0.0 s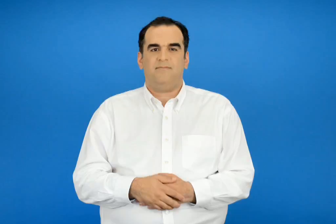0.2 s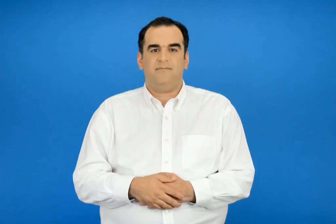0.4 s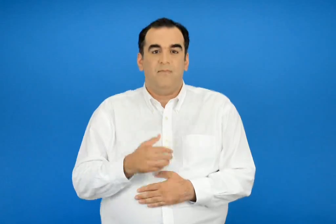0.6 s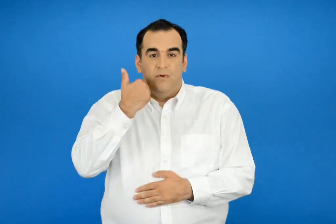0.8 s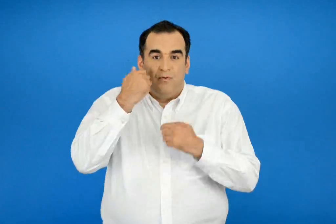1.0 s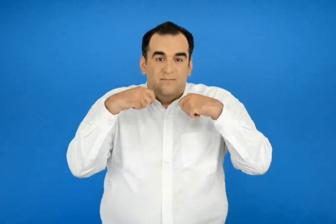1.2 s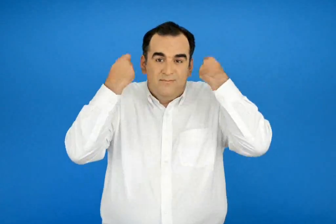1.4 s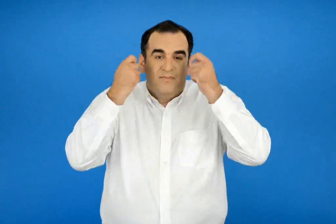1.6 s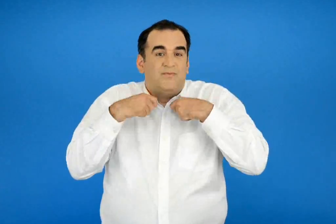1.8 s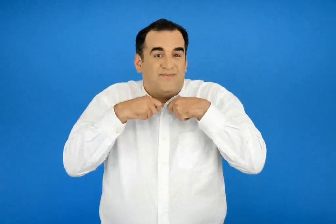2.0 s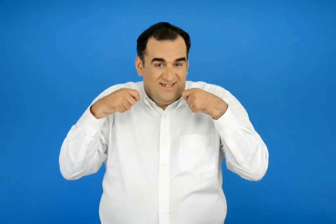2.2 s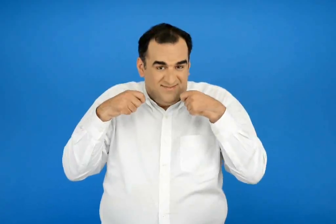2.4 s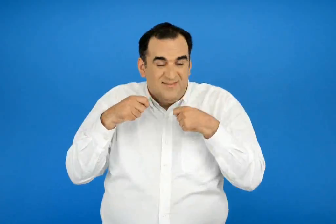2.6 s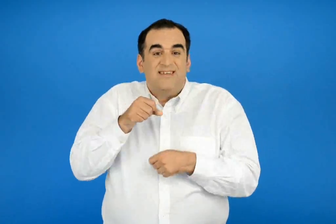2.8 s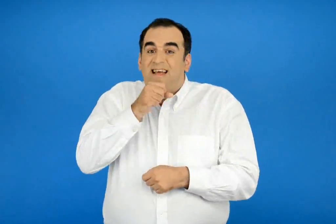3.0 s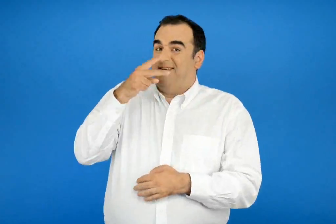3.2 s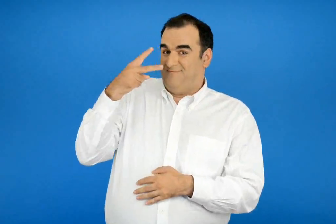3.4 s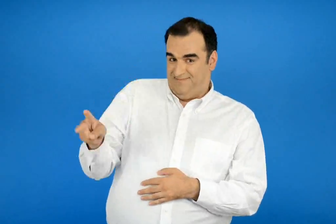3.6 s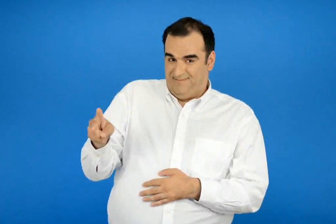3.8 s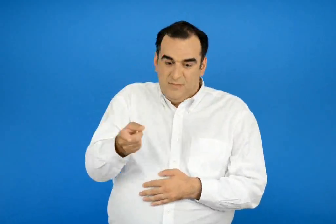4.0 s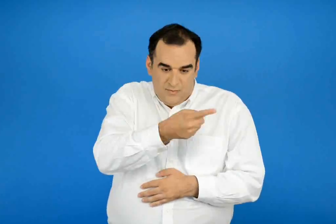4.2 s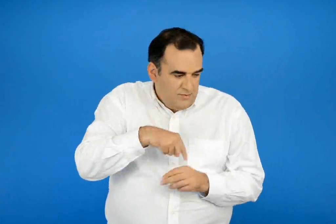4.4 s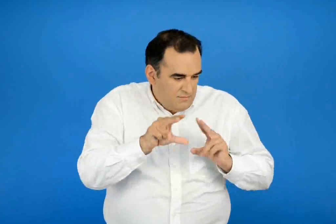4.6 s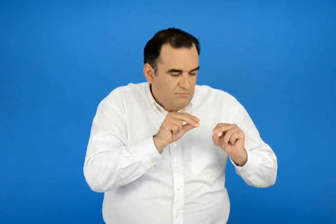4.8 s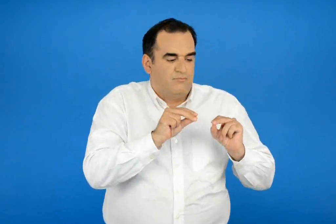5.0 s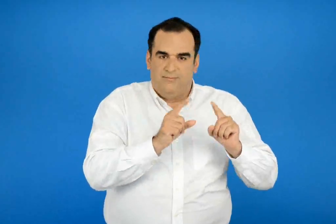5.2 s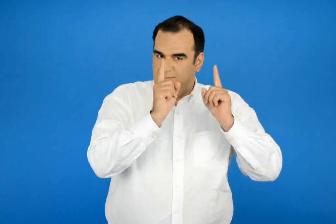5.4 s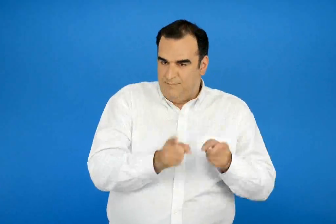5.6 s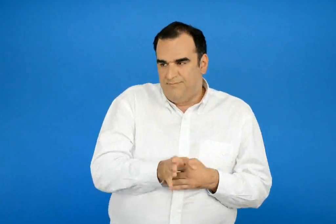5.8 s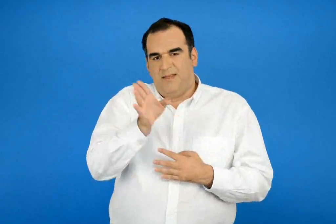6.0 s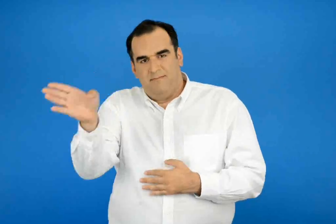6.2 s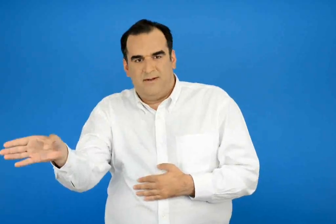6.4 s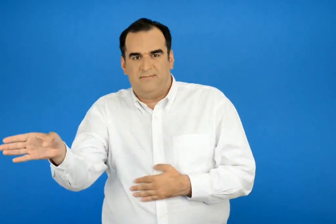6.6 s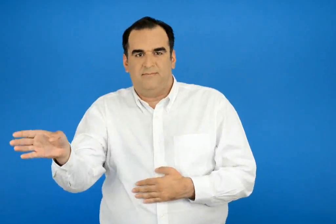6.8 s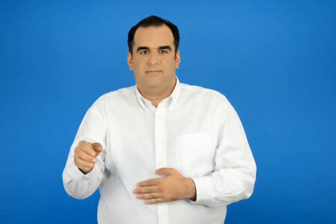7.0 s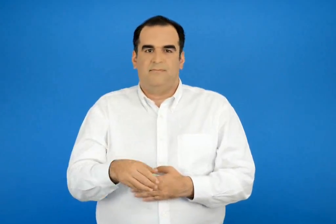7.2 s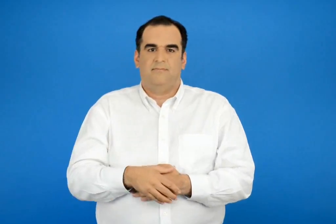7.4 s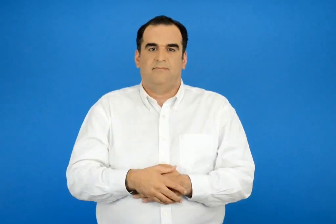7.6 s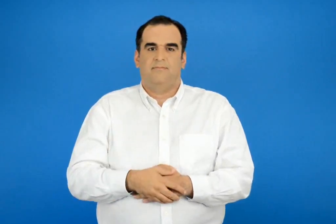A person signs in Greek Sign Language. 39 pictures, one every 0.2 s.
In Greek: αποφασίζουν να πάνε μαζί στη γιαγιά της κοκκινοσκουφίτσας
